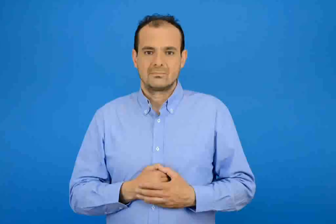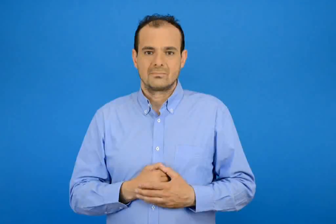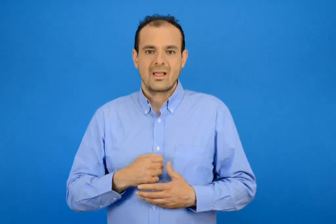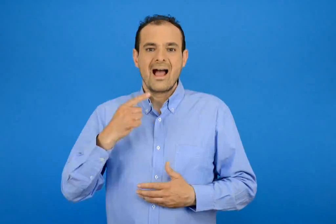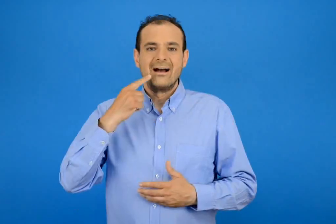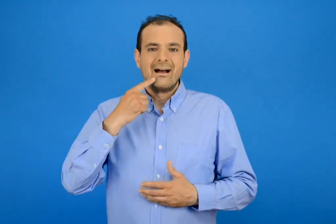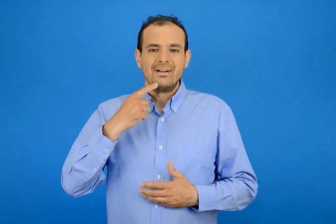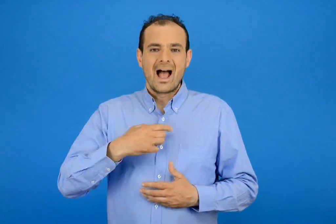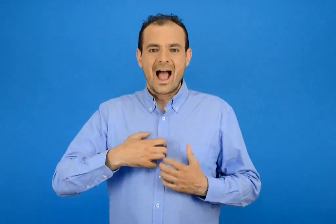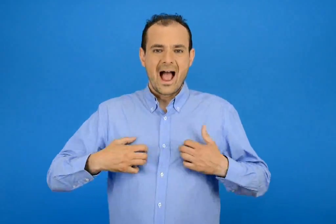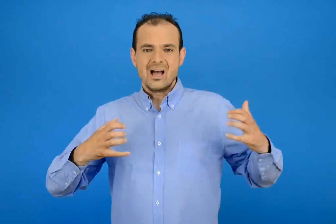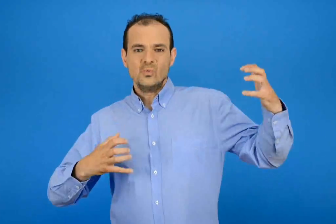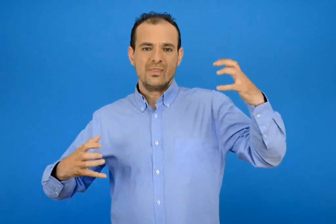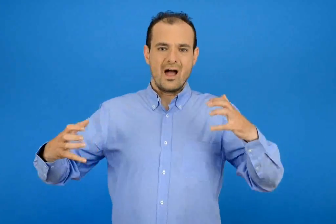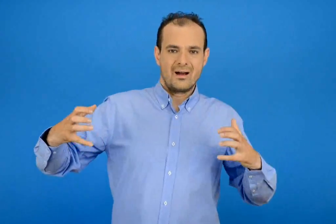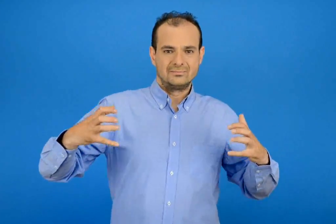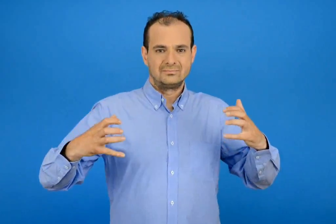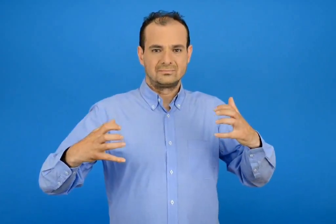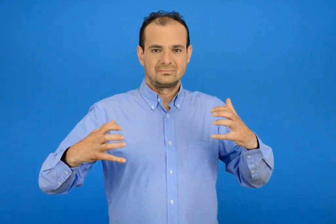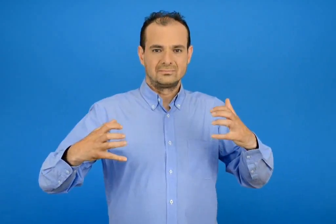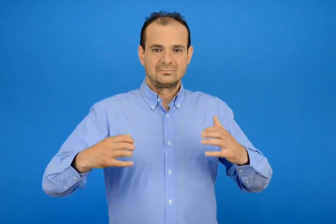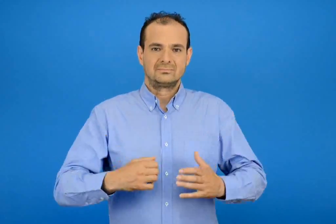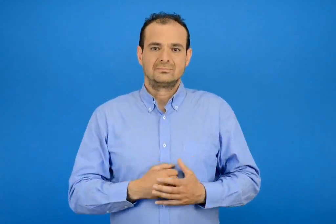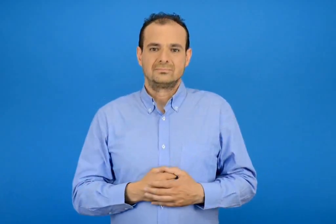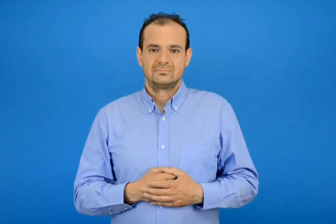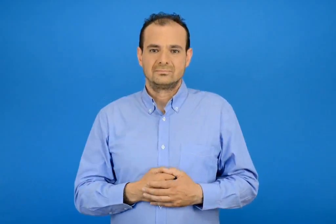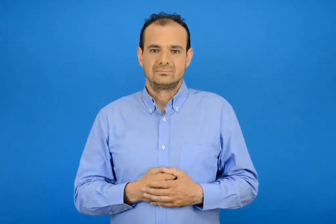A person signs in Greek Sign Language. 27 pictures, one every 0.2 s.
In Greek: η καφέ αρκούδα
